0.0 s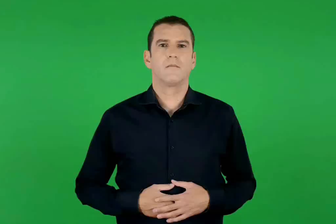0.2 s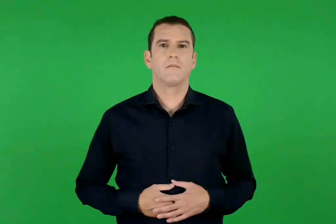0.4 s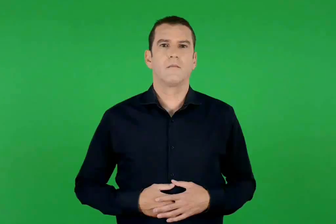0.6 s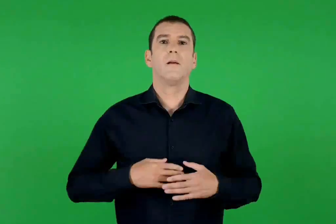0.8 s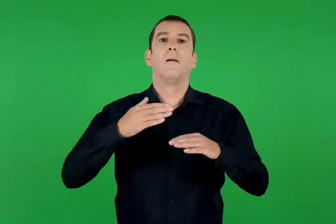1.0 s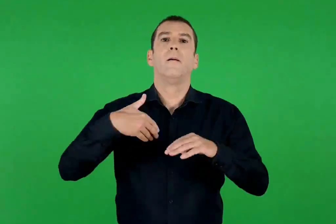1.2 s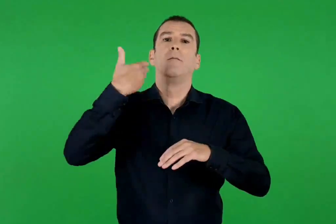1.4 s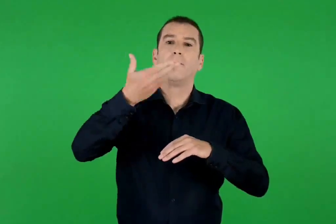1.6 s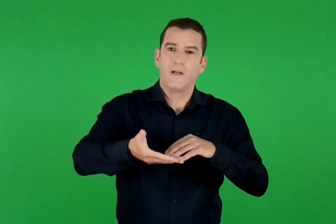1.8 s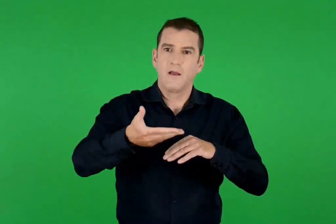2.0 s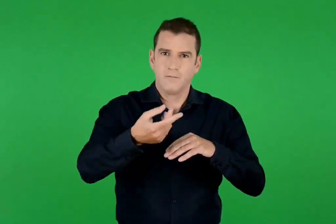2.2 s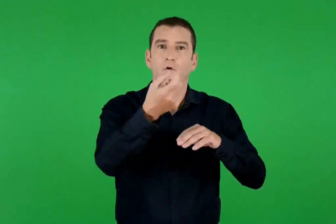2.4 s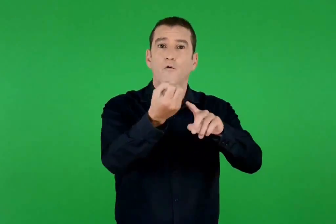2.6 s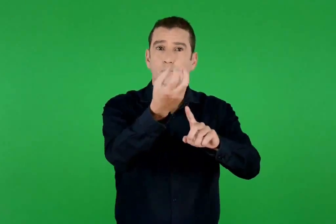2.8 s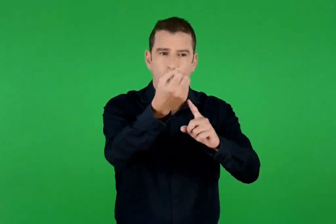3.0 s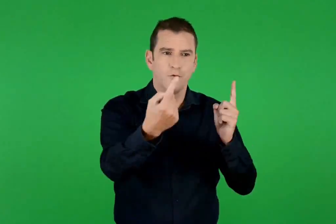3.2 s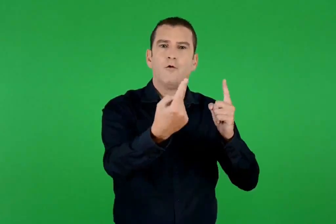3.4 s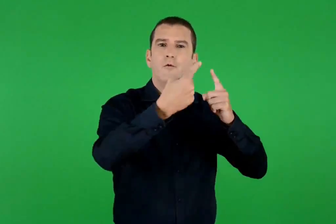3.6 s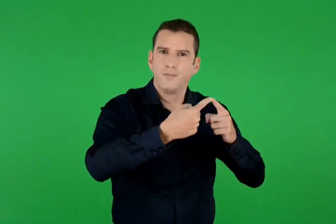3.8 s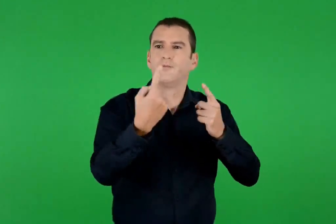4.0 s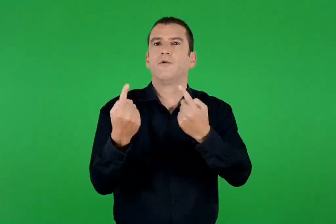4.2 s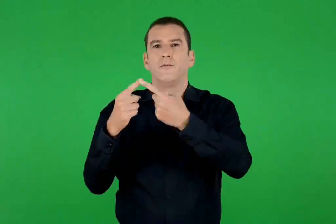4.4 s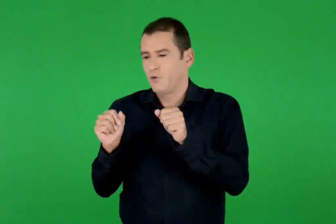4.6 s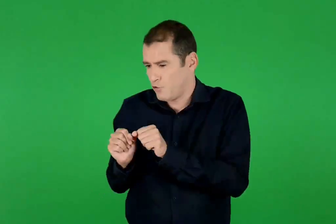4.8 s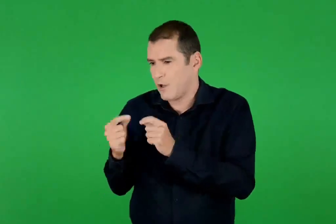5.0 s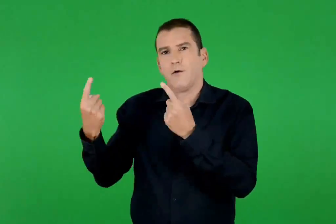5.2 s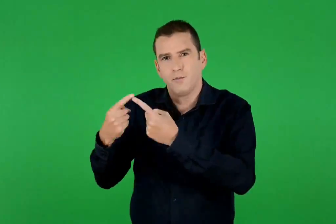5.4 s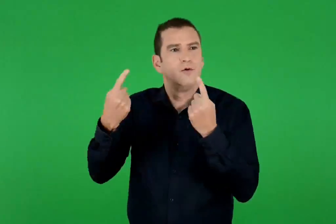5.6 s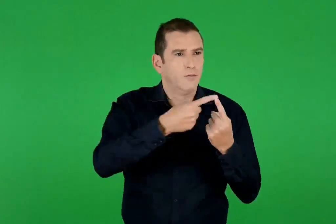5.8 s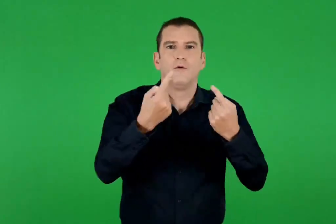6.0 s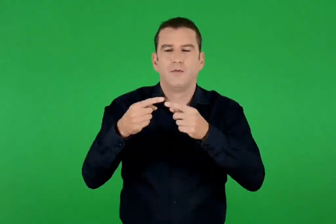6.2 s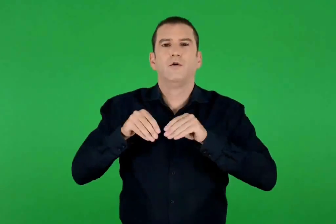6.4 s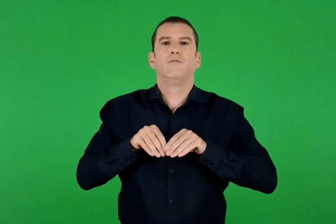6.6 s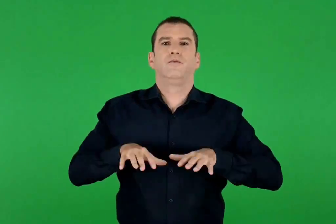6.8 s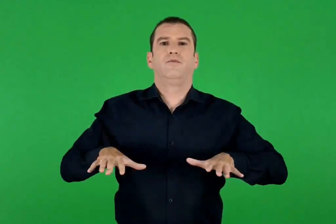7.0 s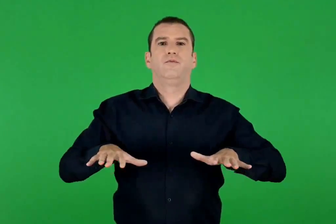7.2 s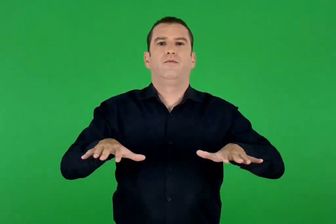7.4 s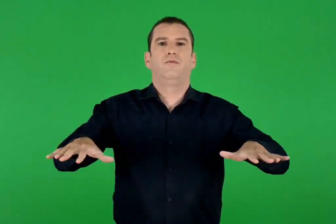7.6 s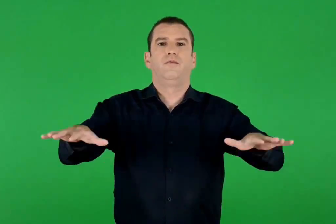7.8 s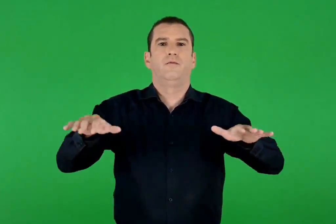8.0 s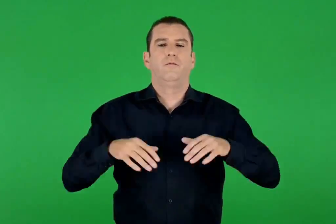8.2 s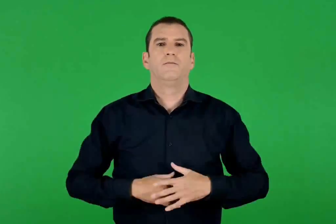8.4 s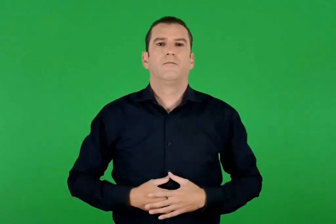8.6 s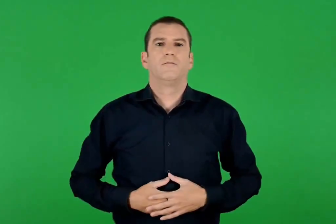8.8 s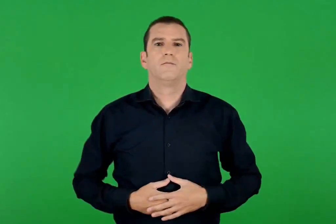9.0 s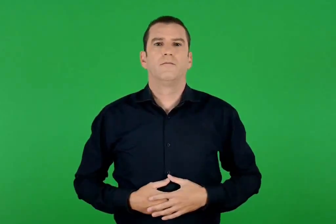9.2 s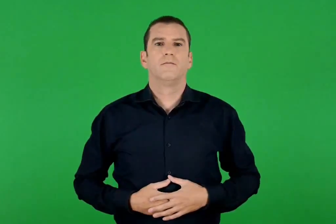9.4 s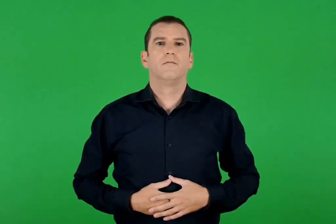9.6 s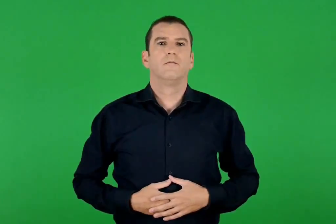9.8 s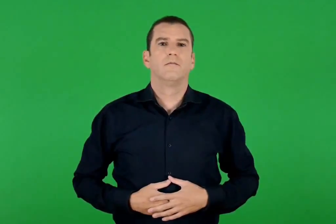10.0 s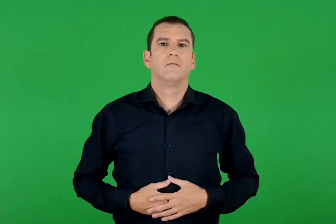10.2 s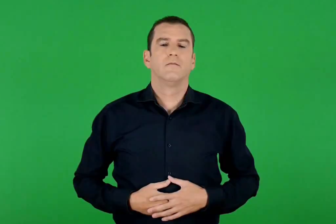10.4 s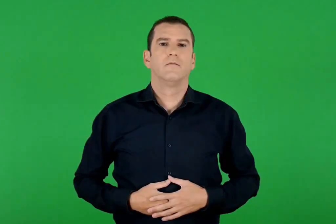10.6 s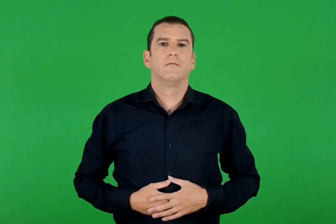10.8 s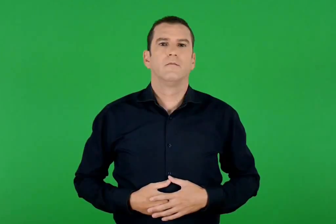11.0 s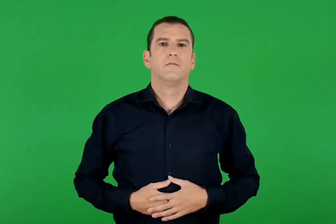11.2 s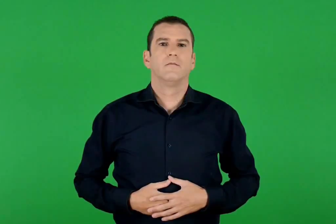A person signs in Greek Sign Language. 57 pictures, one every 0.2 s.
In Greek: έπειτα γυρίζουν και δίνουν το φως σε όσους είναι κοντά τους κι εκείνοι με τη σειρά τους σε όσους βρίσκονται πιο πέρα
